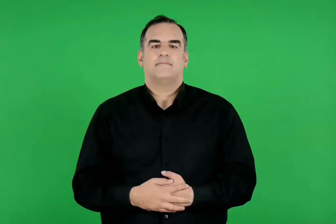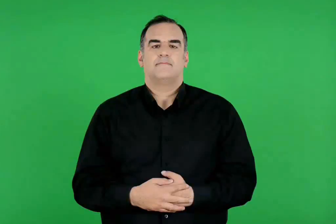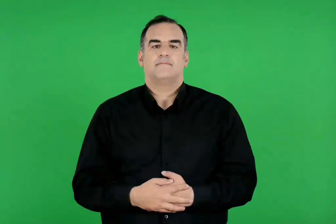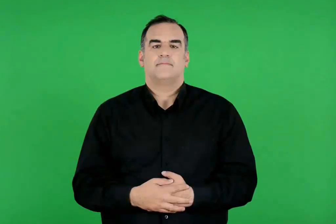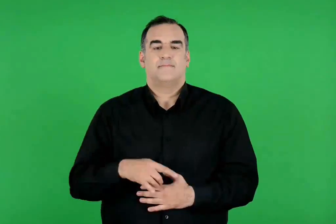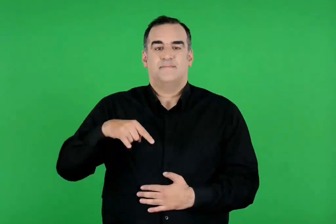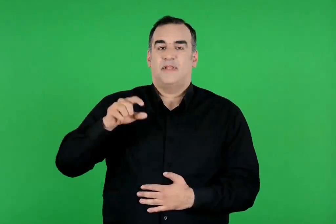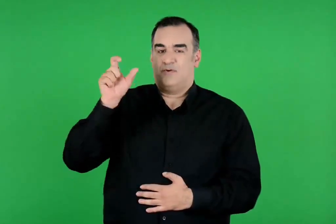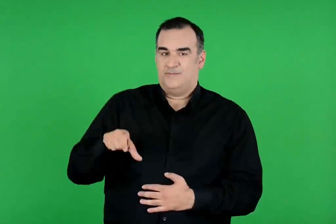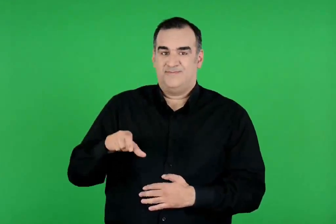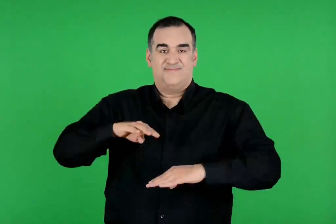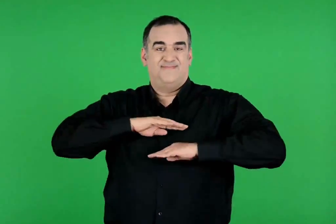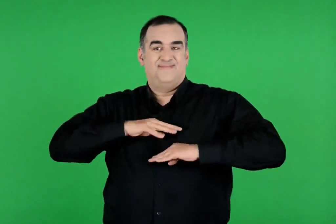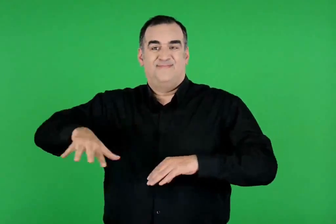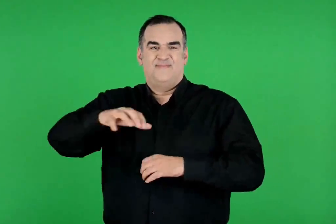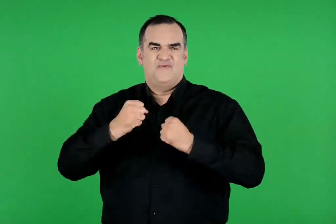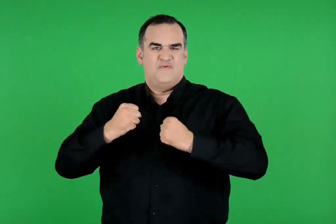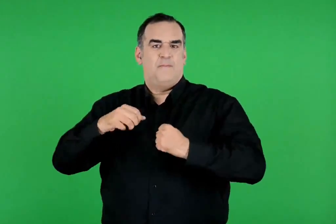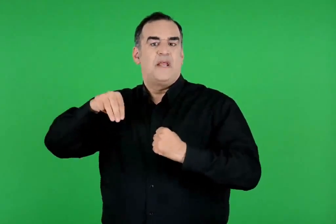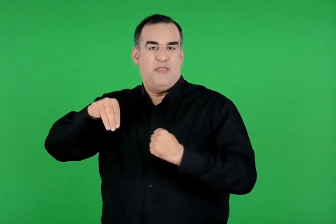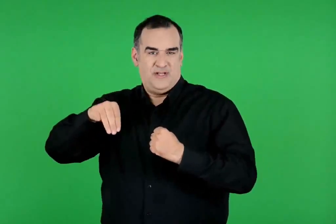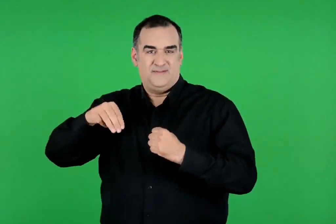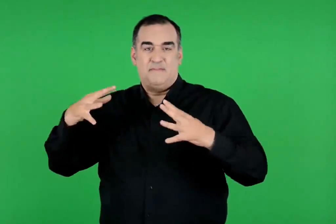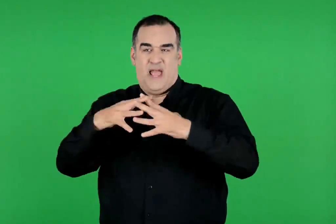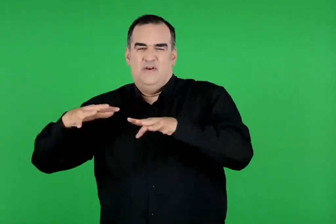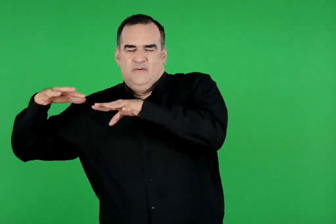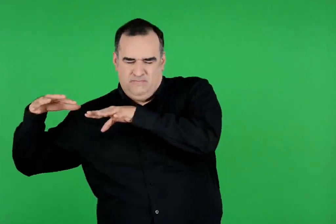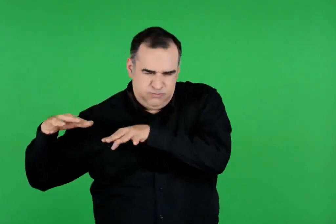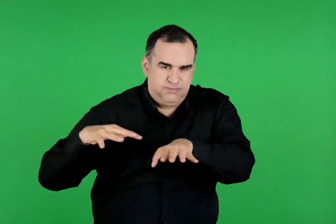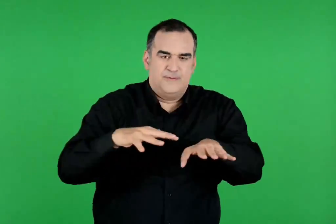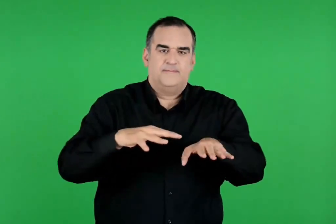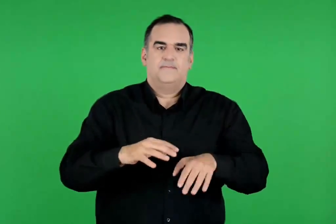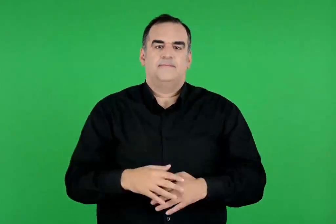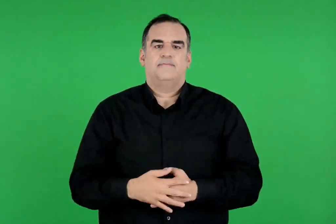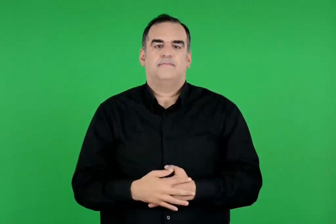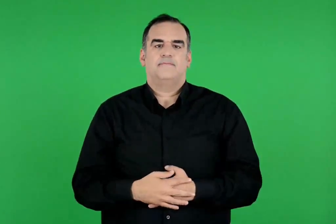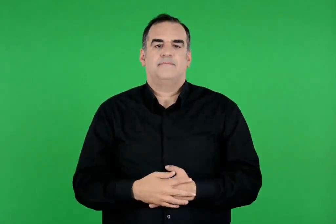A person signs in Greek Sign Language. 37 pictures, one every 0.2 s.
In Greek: όρμησε ο πάτροκλος με τους γενναίους μυρμιδόνες στη μάχη
